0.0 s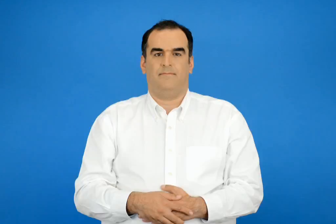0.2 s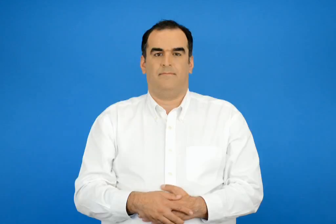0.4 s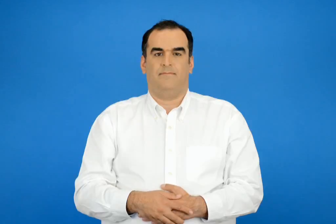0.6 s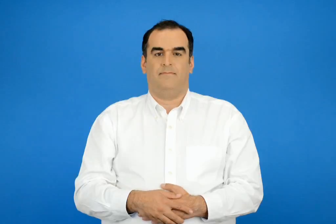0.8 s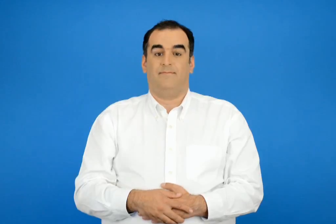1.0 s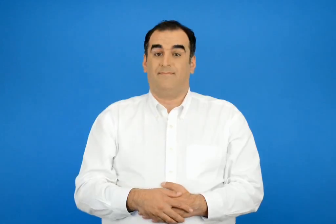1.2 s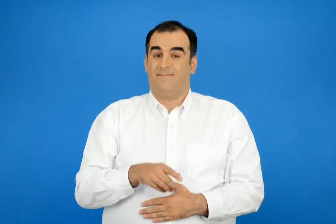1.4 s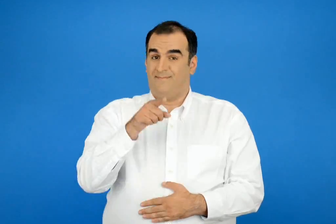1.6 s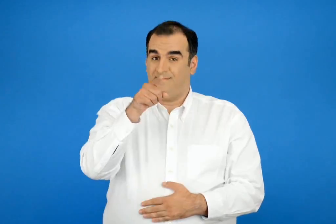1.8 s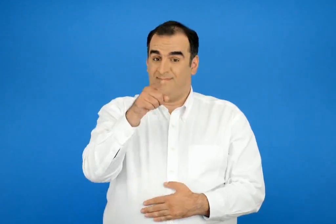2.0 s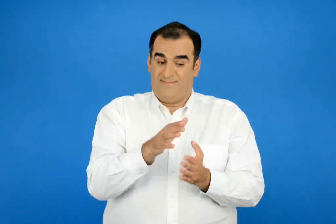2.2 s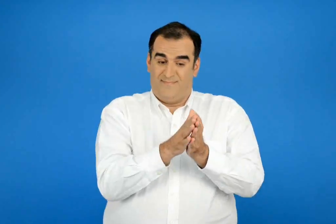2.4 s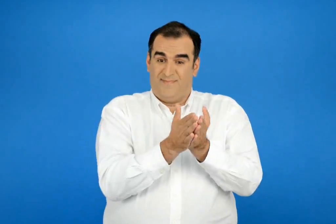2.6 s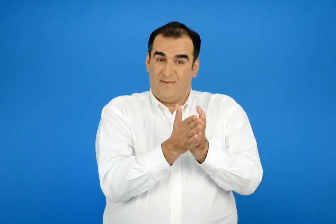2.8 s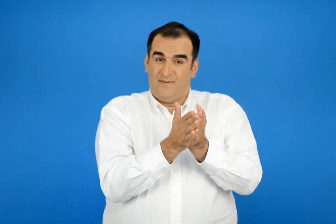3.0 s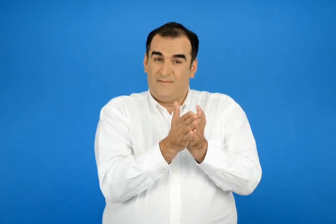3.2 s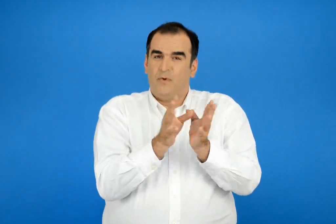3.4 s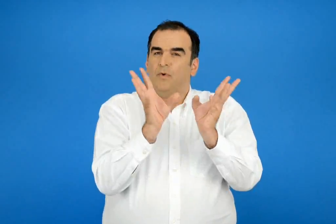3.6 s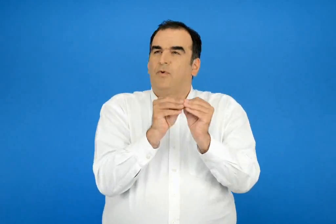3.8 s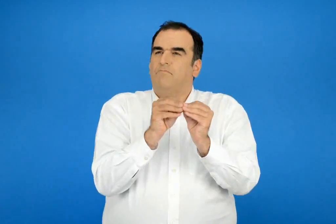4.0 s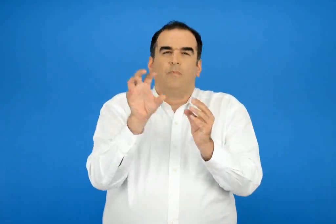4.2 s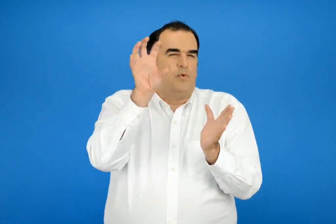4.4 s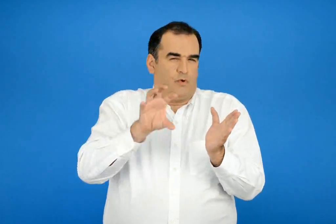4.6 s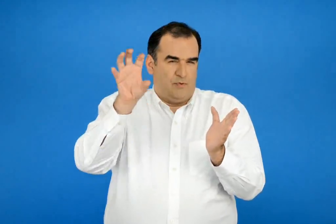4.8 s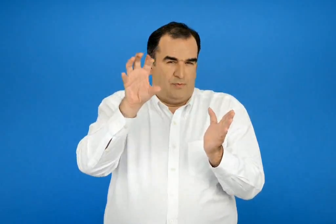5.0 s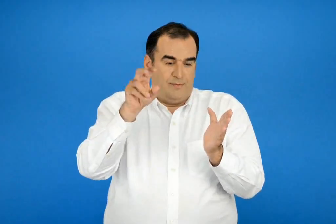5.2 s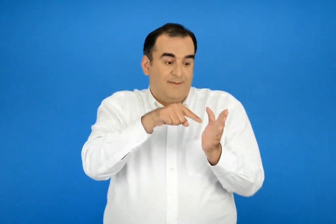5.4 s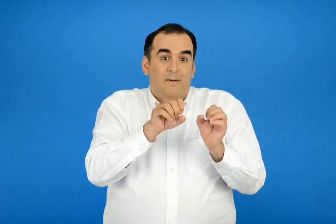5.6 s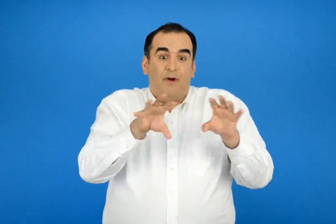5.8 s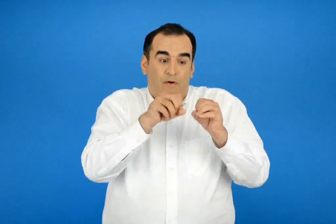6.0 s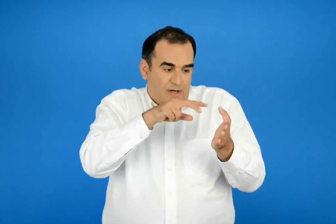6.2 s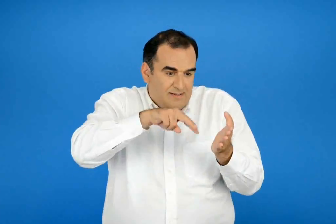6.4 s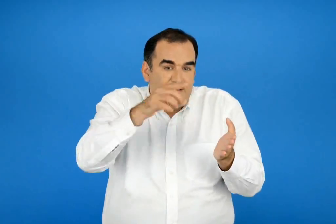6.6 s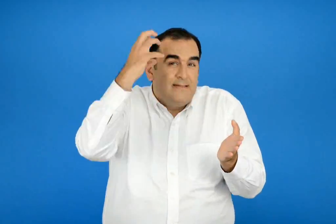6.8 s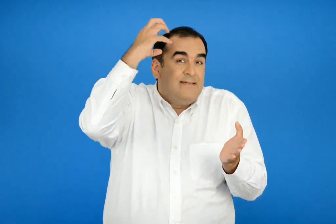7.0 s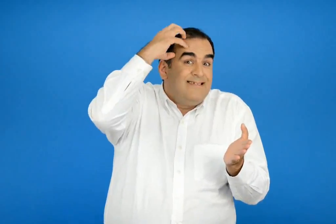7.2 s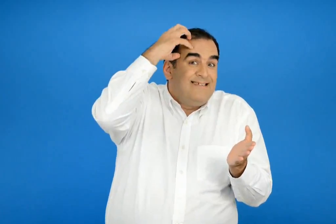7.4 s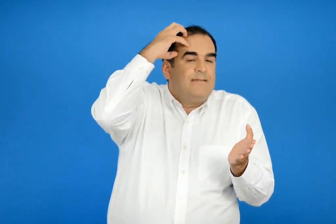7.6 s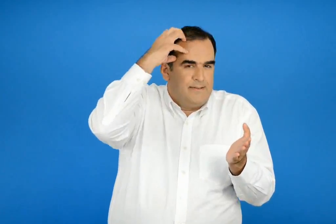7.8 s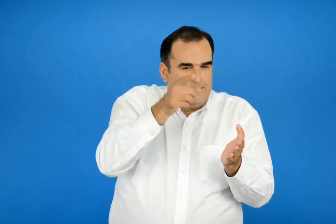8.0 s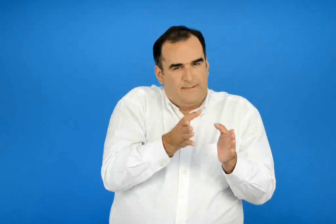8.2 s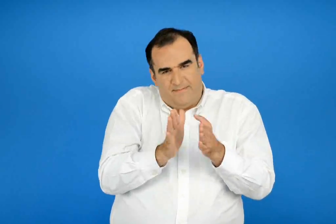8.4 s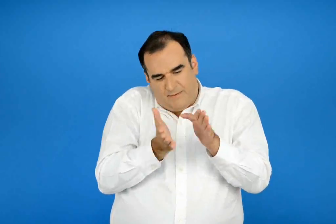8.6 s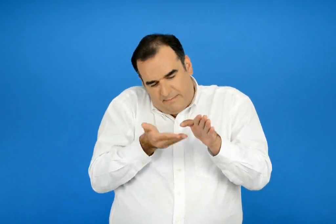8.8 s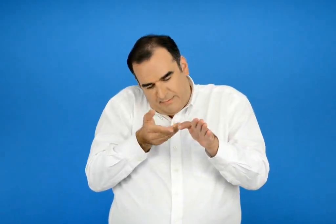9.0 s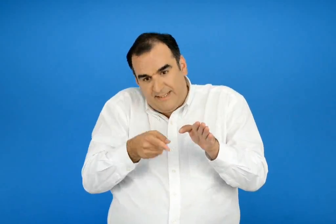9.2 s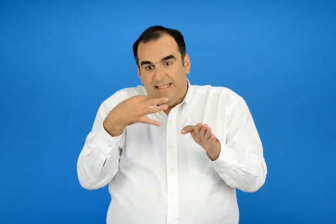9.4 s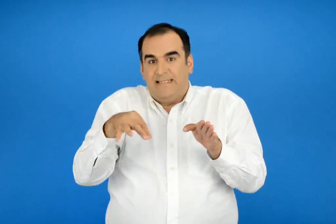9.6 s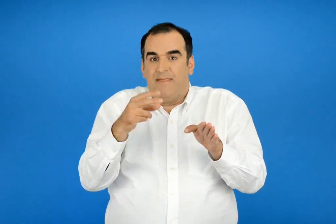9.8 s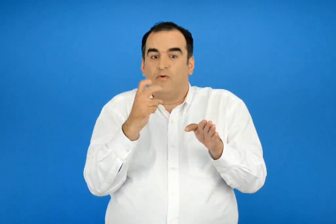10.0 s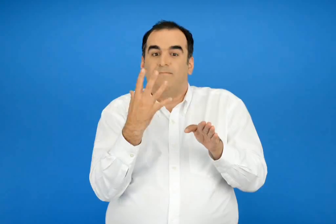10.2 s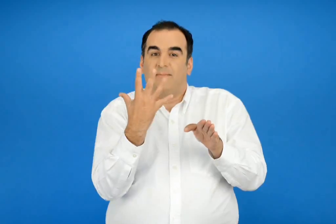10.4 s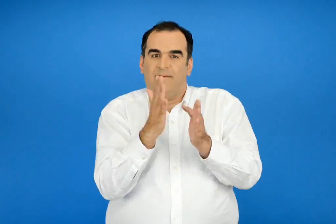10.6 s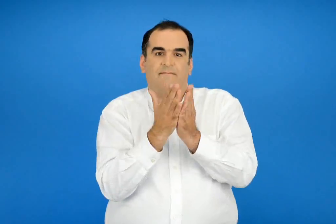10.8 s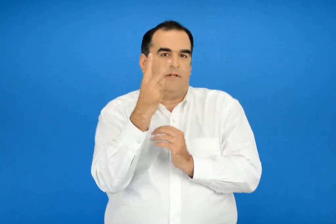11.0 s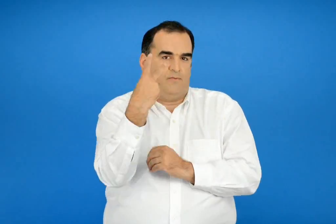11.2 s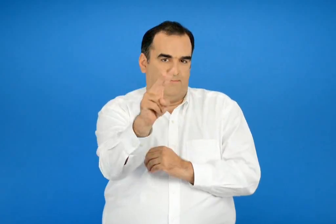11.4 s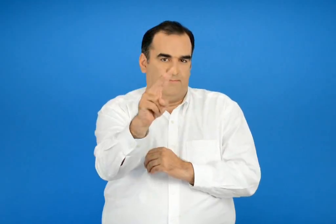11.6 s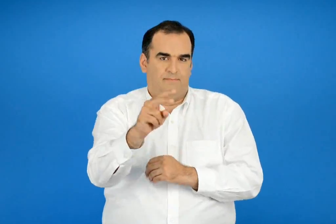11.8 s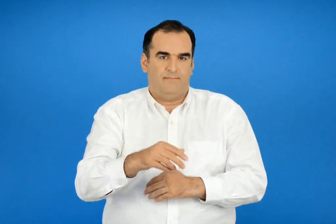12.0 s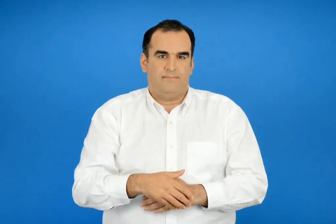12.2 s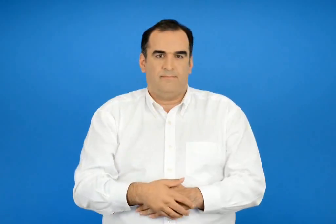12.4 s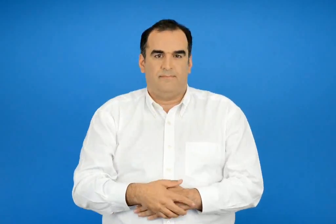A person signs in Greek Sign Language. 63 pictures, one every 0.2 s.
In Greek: για να θυμηθείτε τι πληροφορίες περιέχει ένας τουριστικός οδηγός πηγαίνετε στη σελίδα 25 του βιβλίου σας
